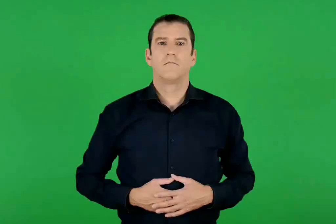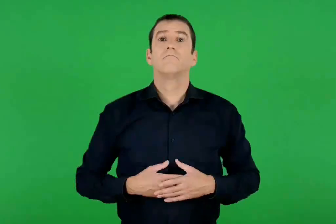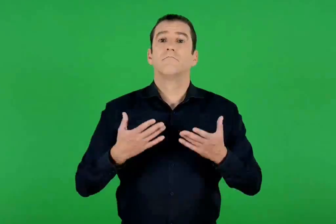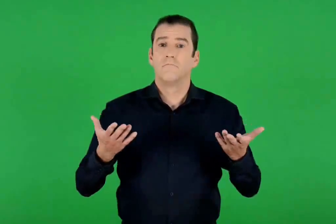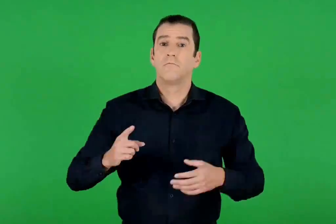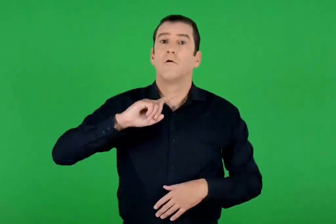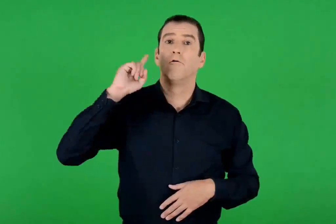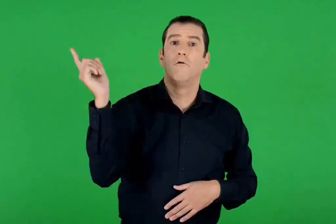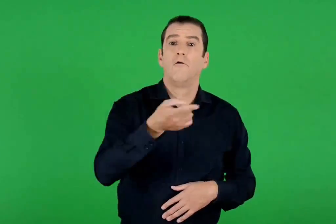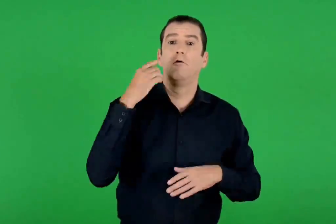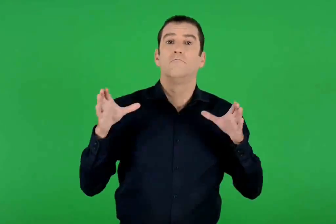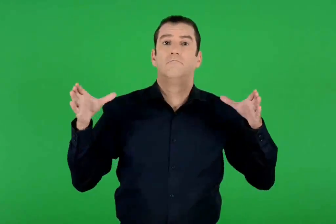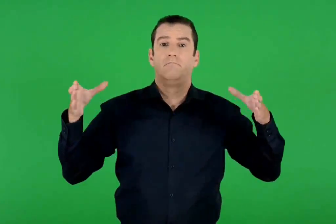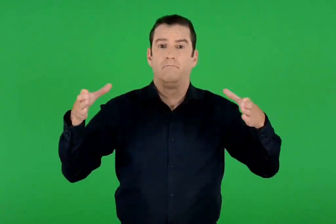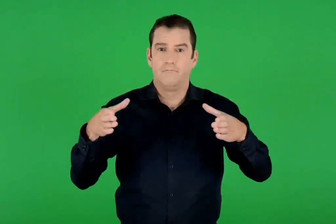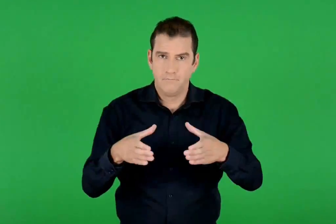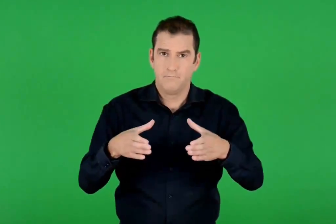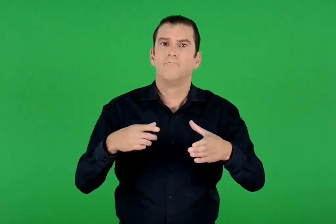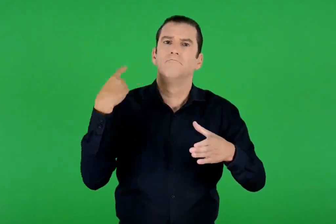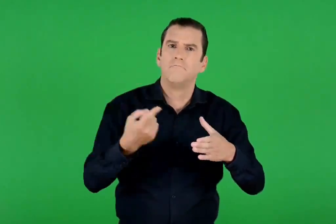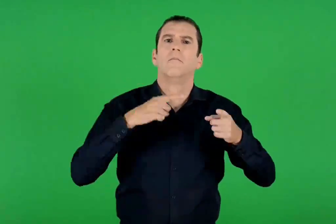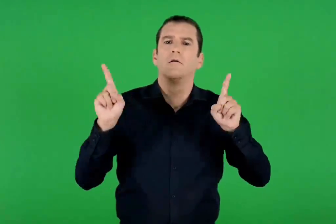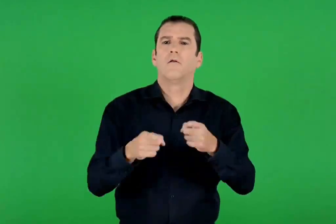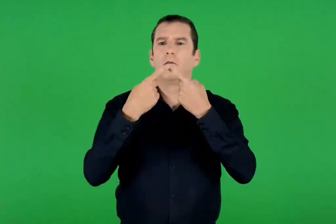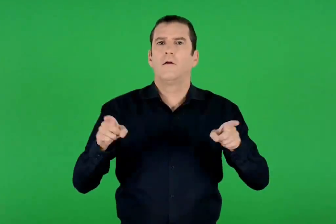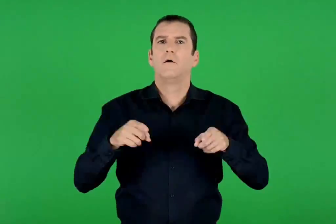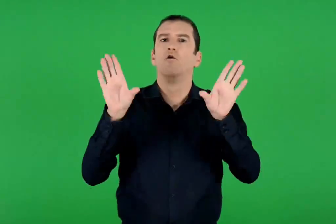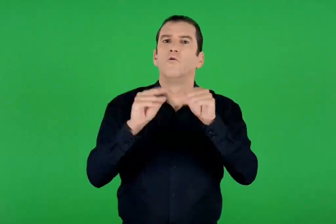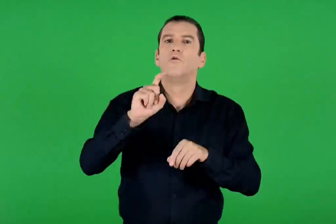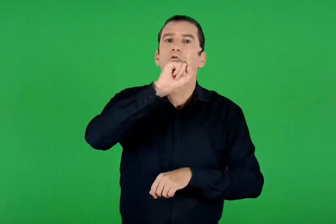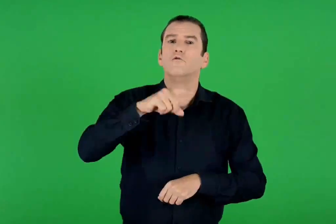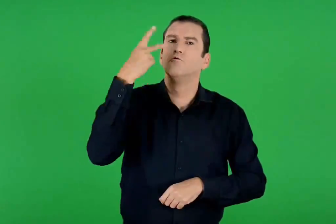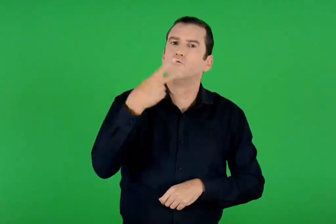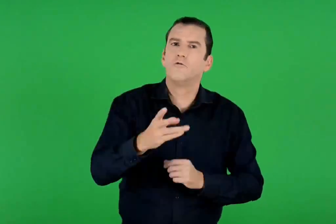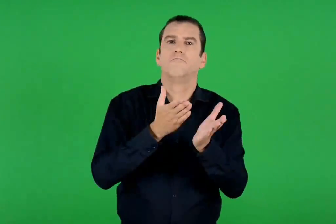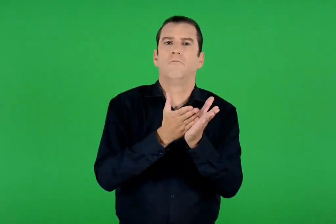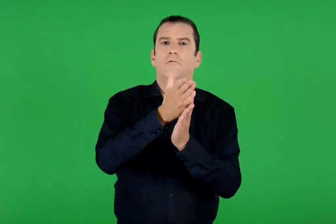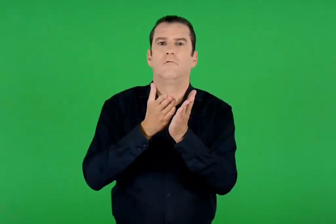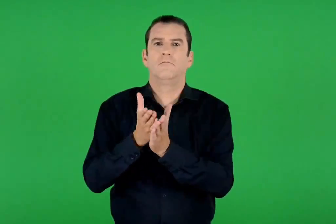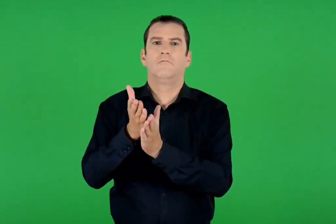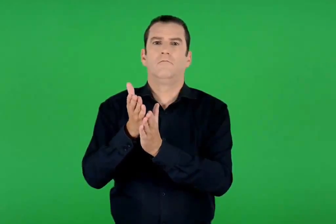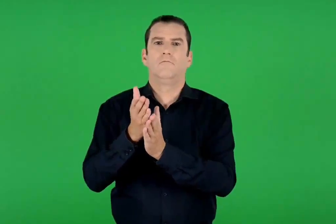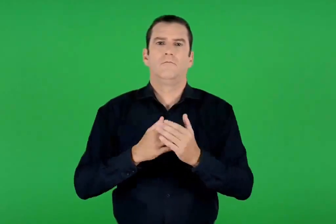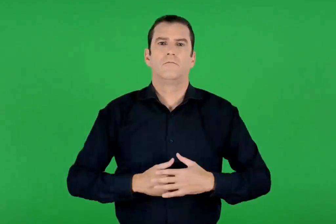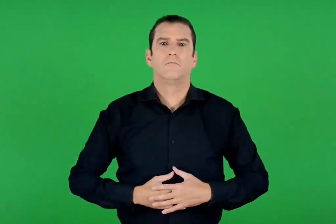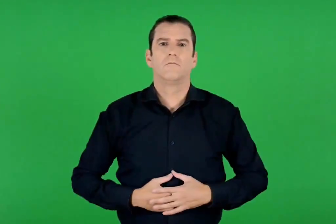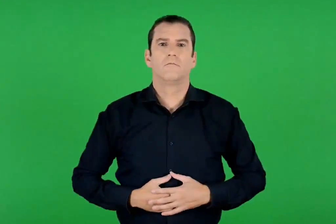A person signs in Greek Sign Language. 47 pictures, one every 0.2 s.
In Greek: κι έτσι όλοι μαζί κι αντάμα να τραγουδάμε τα δίκια της ζωής
